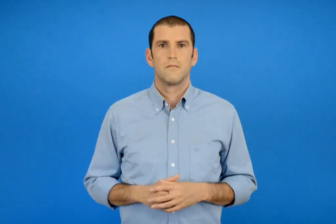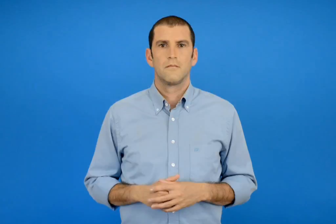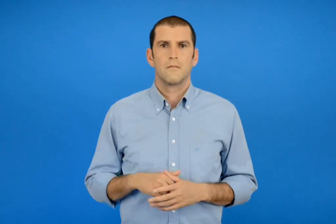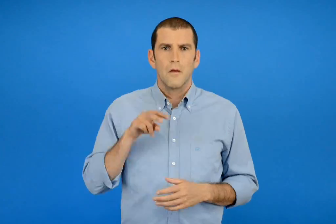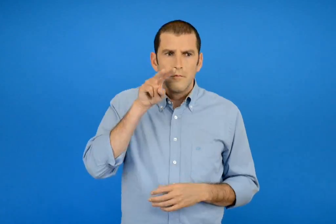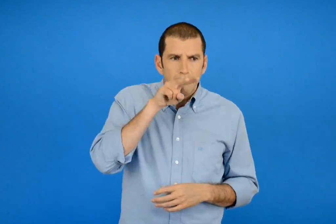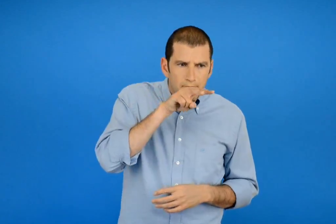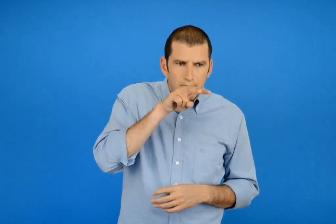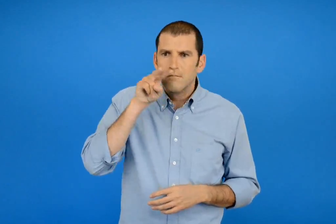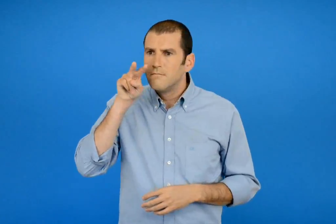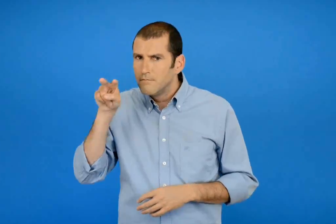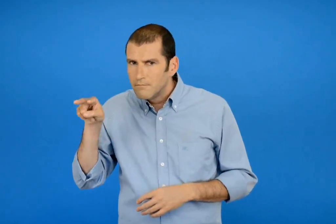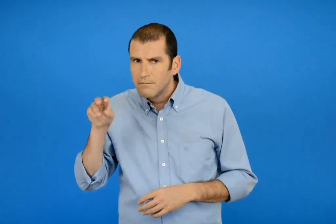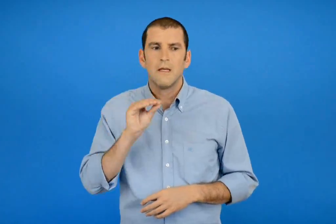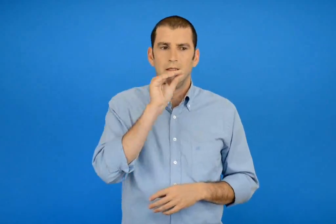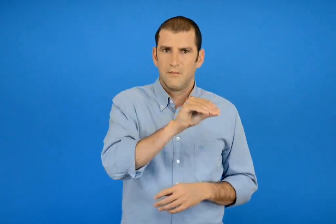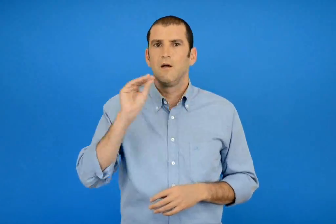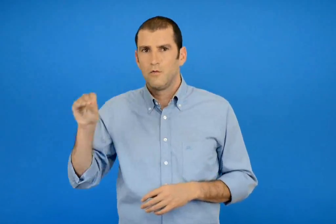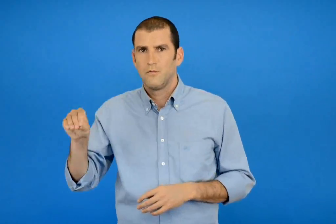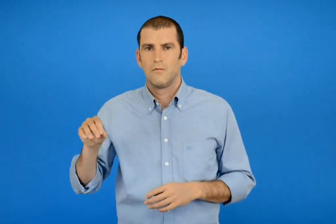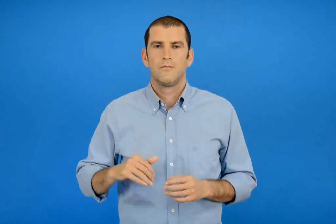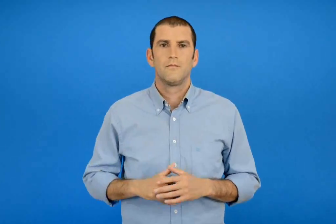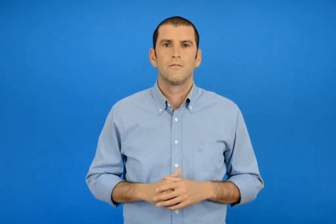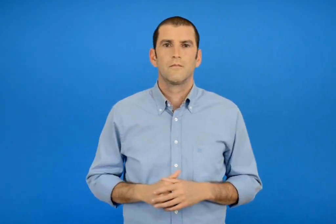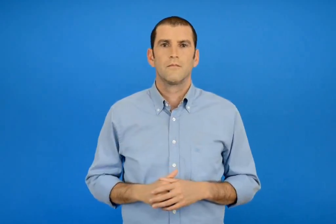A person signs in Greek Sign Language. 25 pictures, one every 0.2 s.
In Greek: παρατηρώ προσεχτικά και συμπληρώνω
